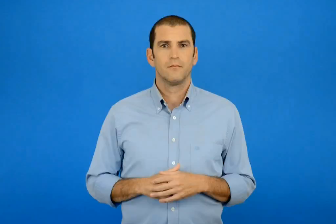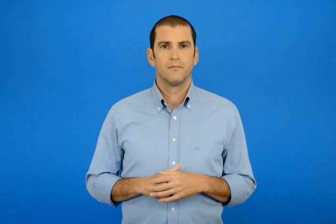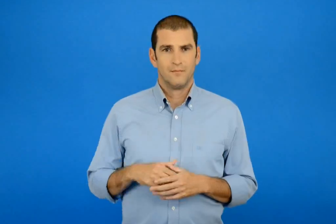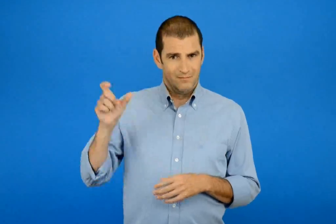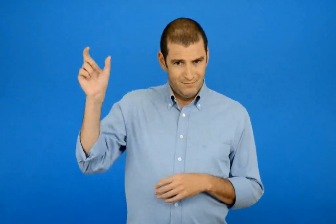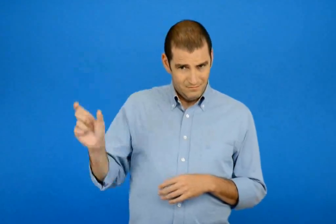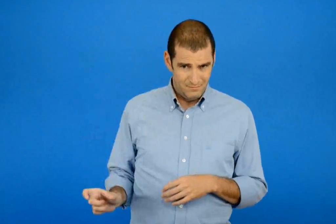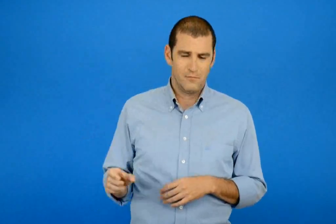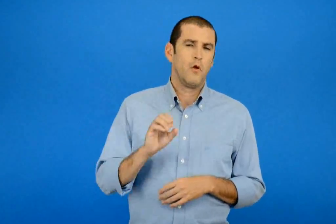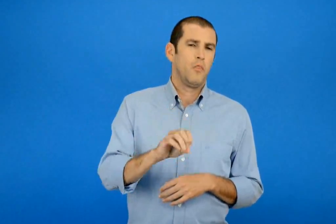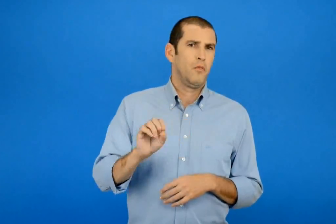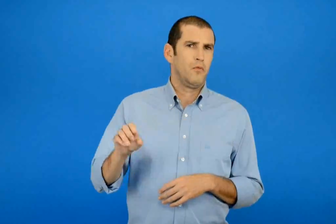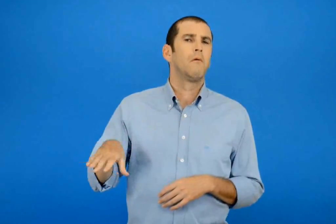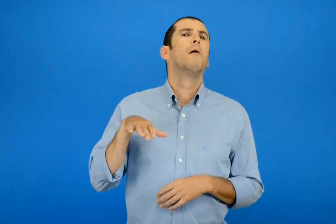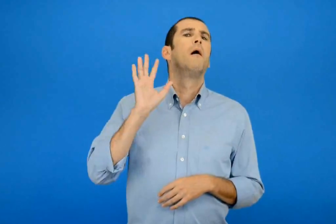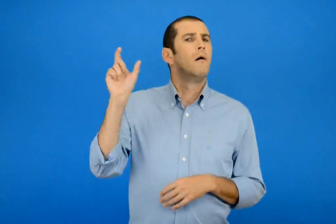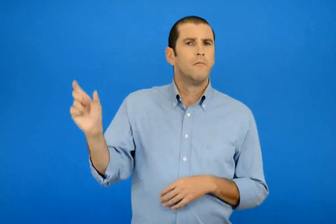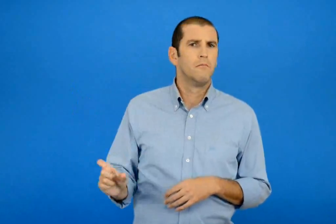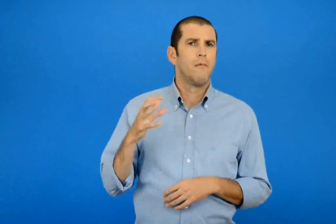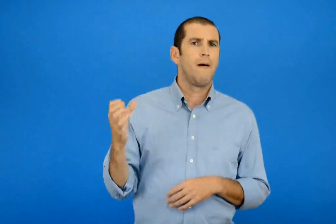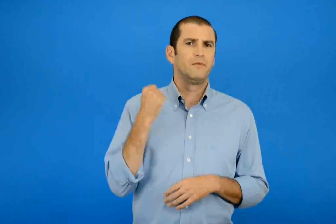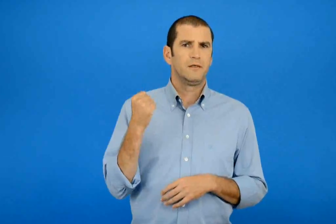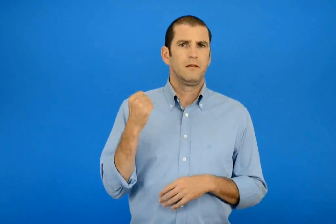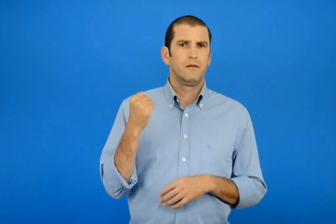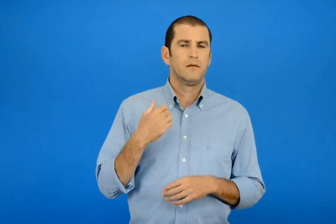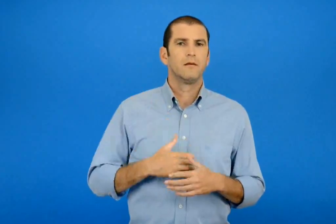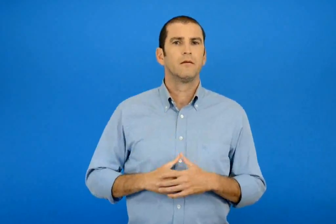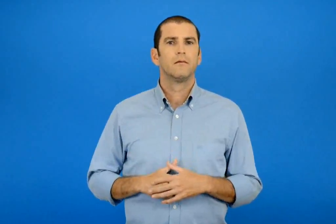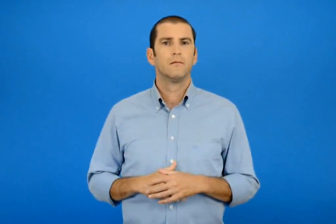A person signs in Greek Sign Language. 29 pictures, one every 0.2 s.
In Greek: δεν κάνει ευκολά χάρες είναι αυστηρή
